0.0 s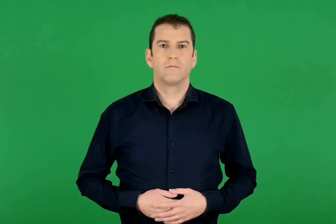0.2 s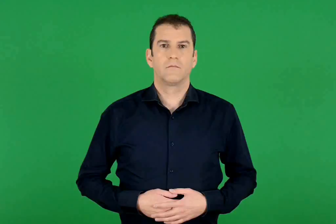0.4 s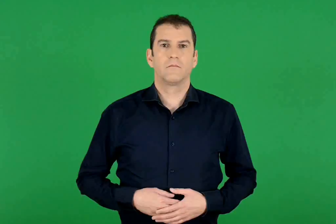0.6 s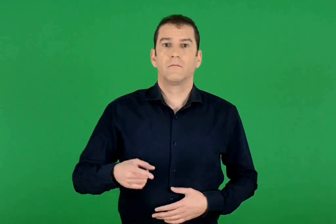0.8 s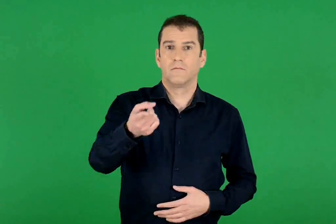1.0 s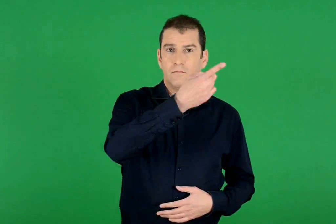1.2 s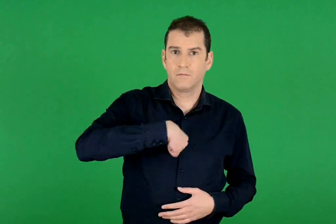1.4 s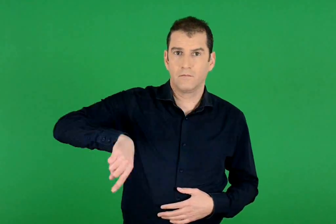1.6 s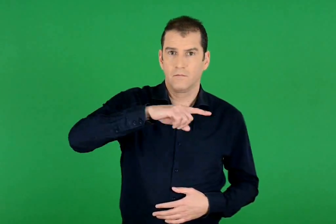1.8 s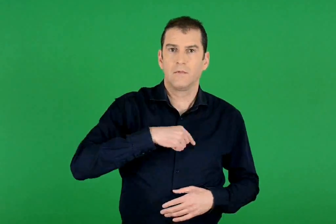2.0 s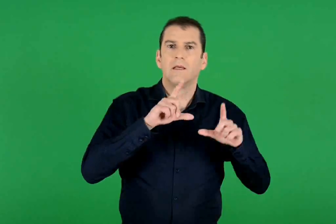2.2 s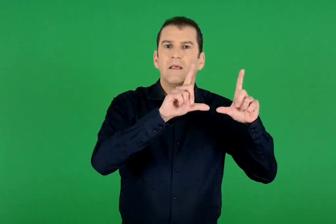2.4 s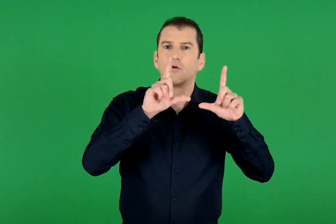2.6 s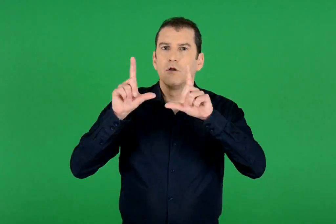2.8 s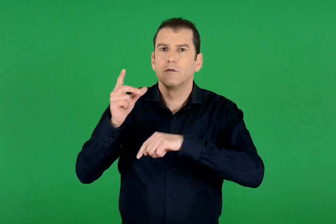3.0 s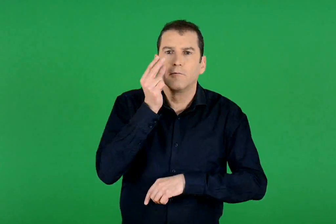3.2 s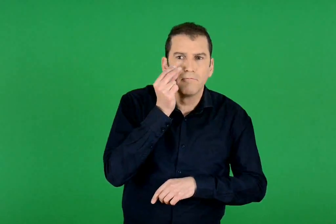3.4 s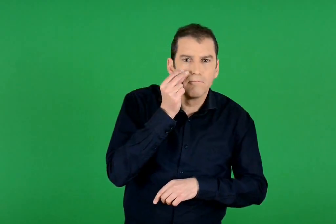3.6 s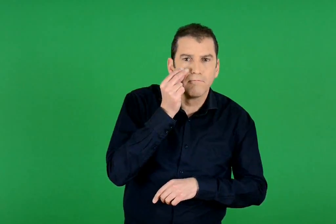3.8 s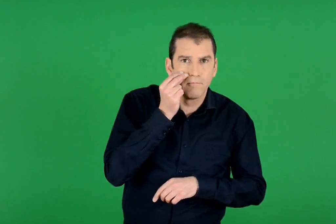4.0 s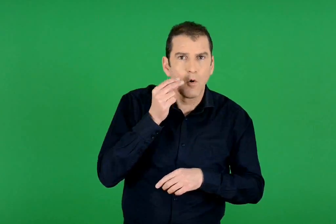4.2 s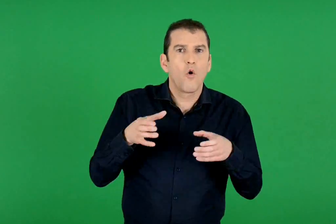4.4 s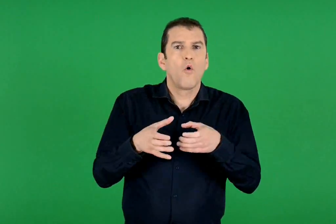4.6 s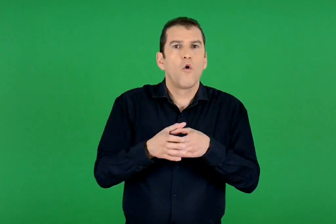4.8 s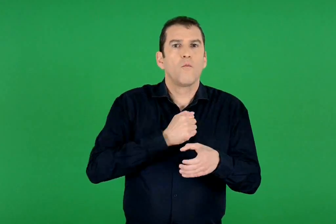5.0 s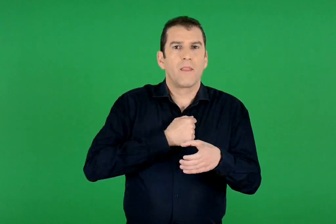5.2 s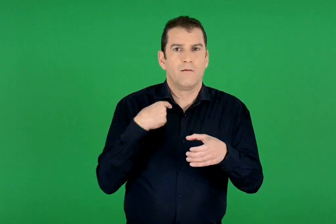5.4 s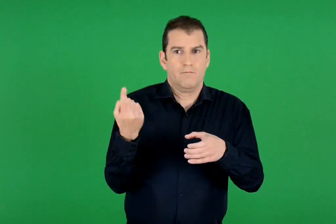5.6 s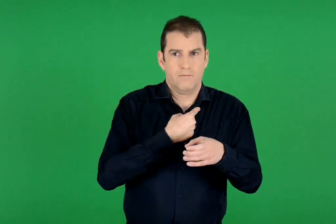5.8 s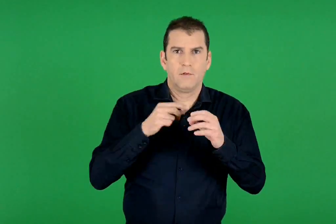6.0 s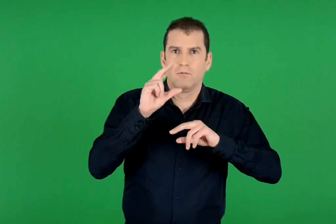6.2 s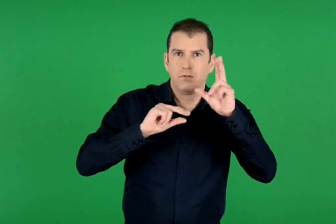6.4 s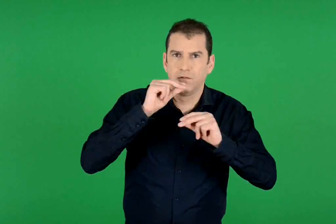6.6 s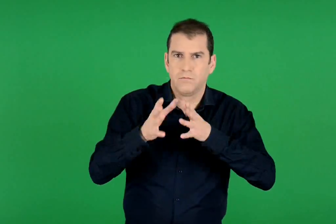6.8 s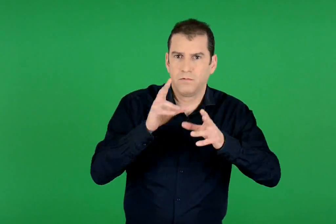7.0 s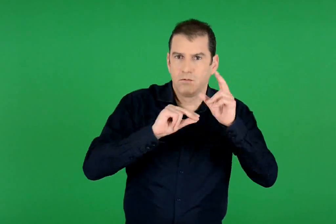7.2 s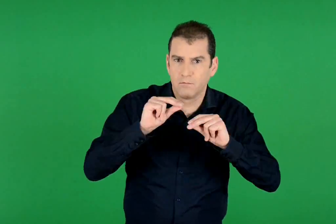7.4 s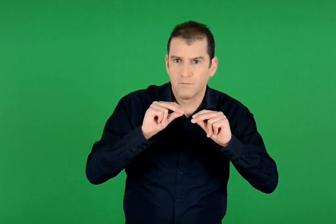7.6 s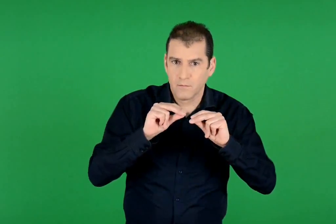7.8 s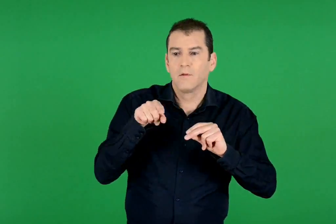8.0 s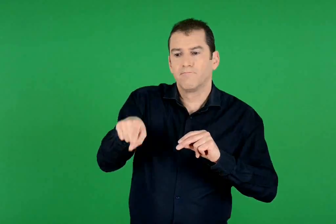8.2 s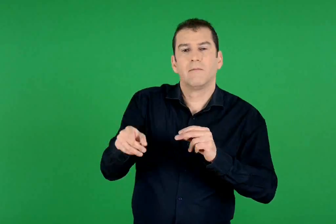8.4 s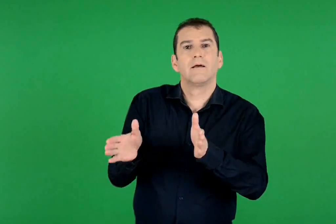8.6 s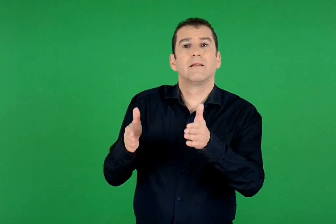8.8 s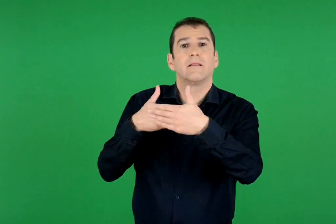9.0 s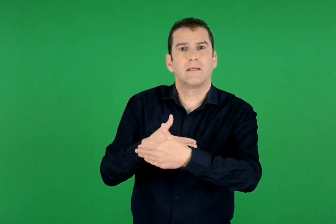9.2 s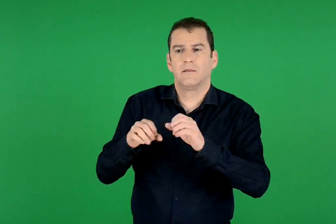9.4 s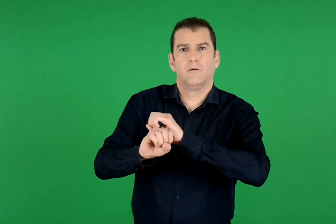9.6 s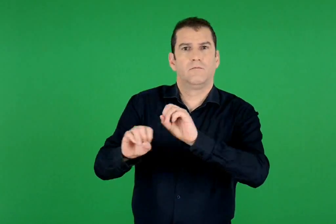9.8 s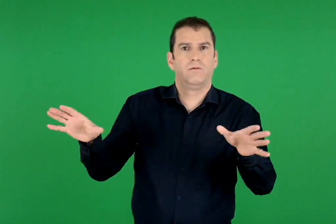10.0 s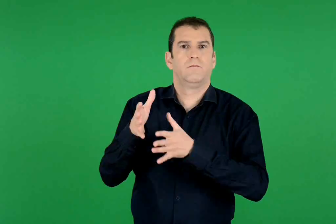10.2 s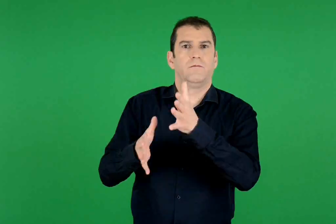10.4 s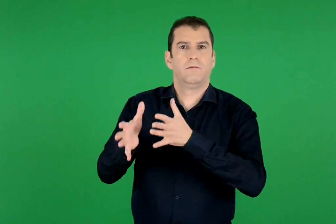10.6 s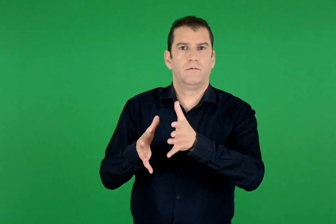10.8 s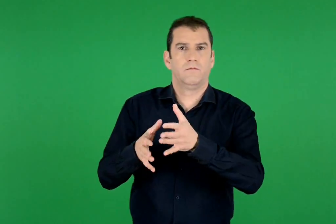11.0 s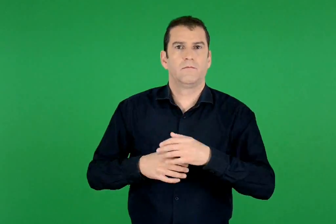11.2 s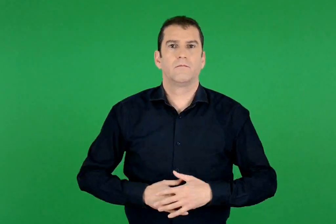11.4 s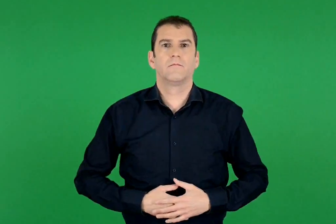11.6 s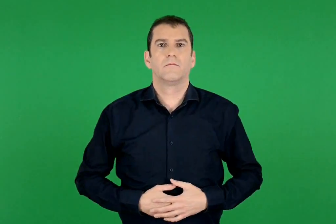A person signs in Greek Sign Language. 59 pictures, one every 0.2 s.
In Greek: παρατηρούμε τις εικόνες , συζητάμε στην ομάδα μας και ανακοινώνουμε στην τάξη
